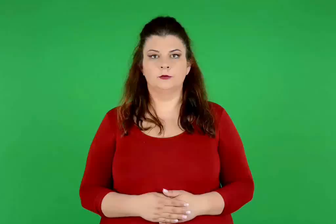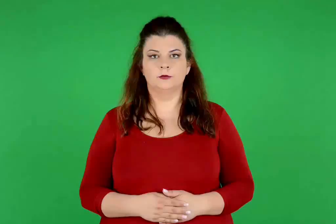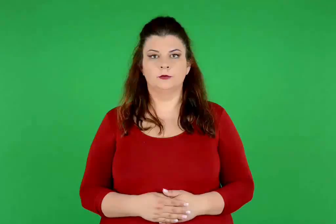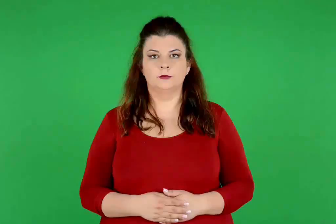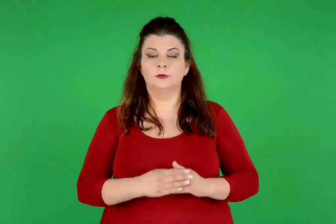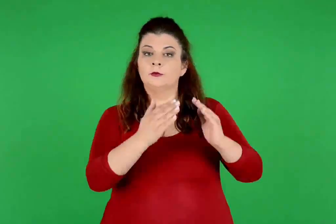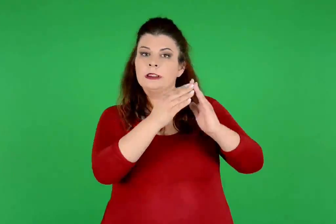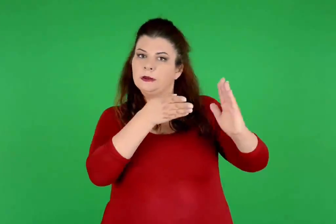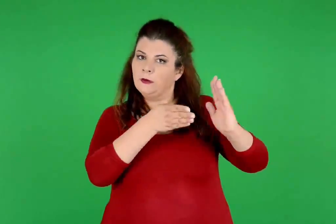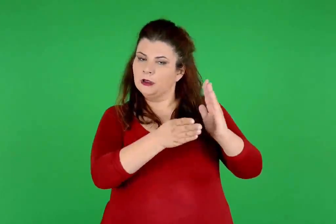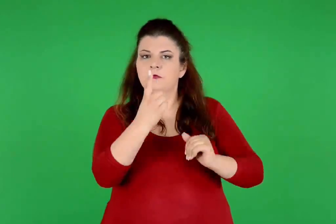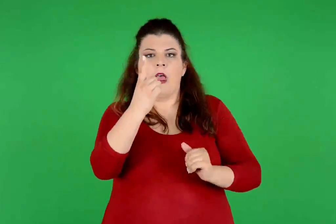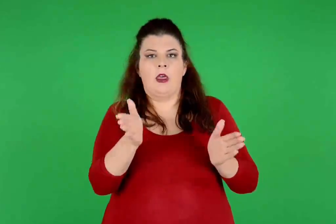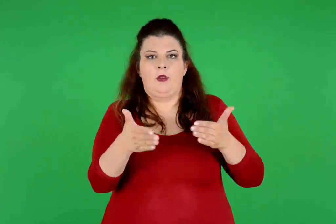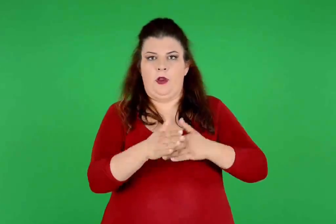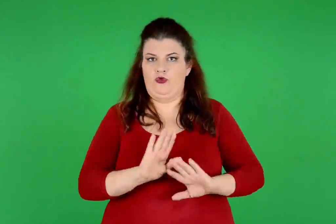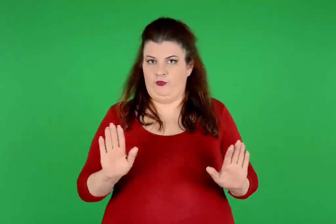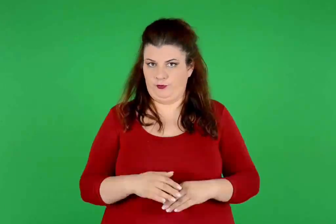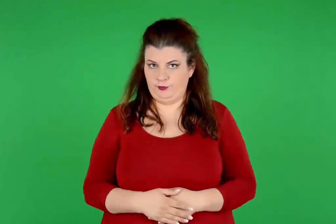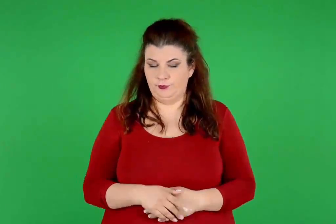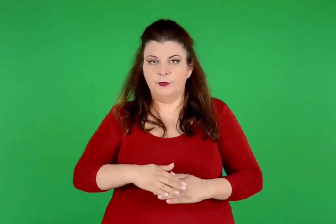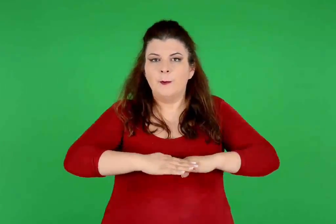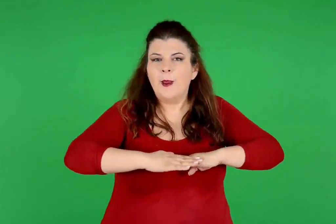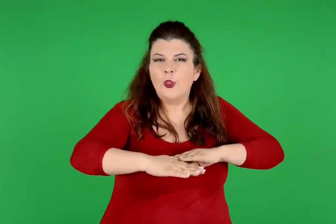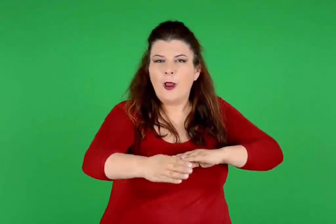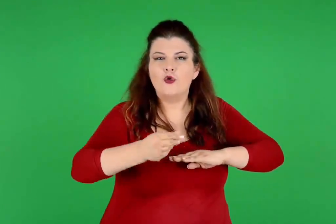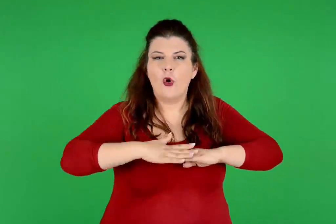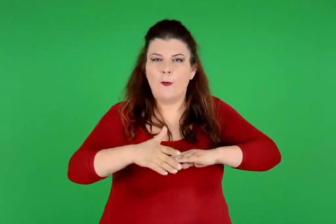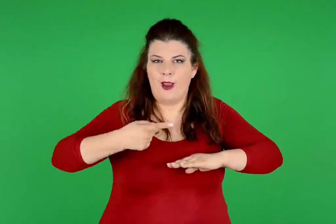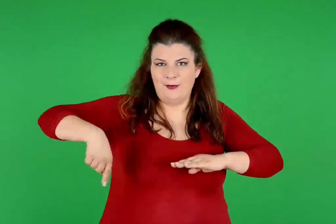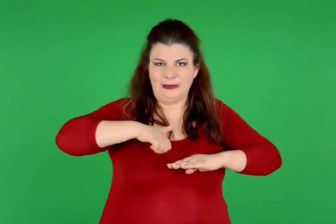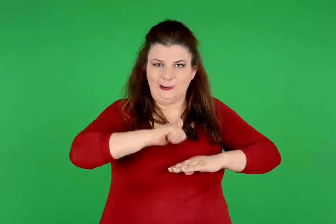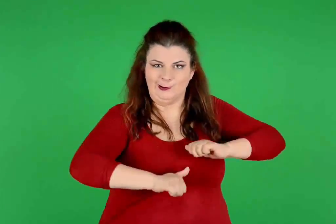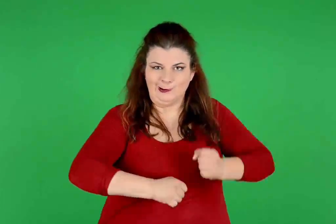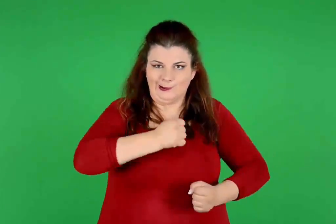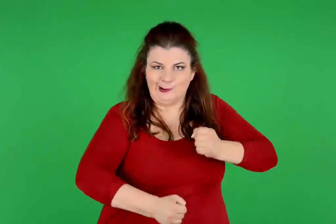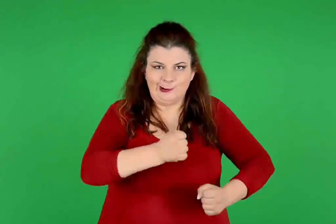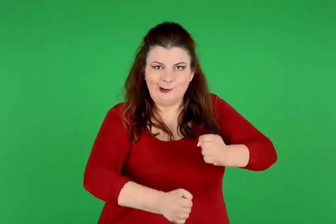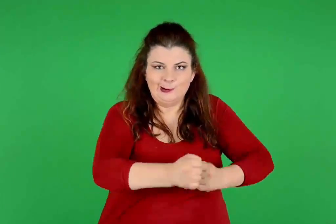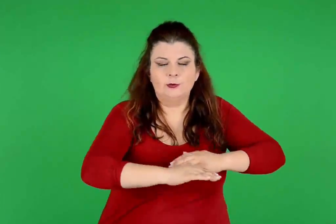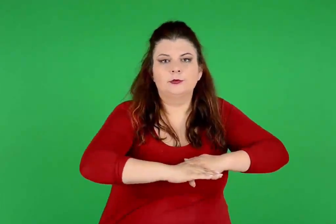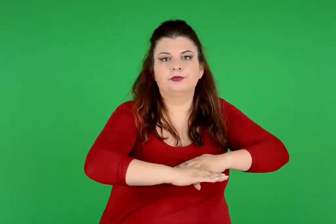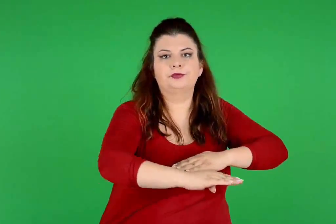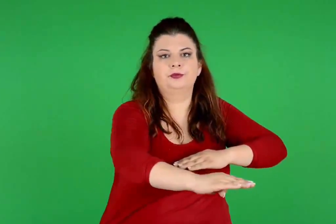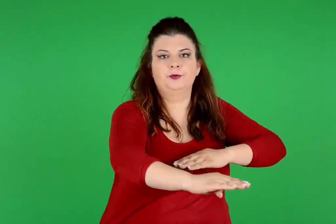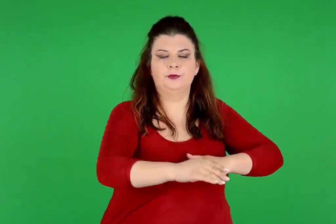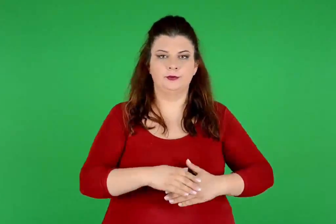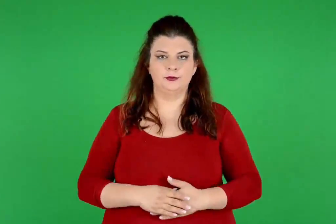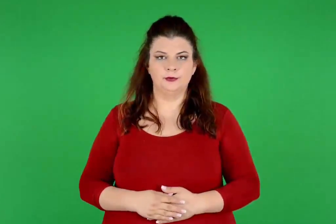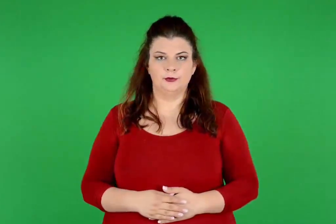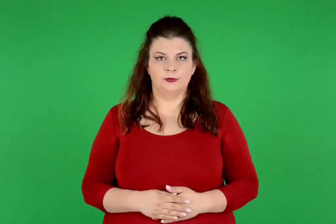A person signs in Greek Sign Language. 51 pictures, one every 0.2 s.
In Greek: μέσα έχει ένα μόνο δωμάτιο και το πάτωμα είναι από χώμα που το έχουμε πατήσει πολύ καλά
